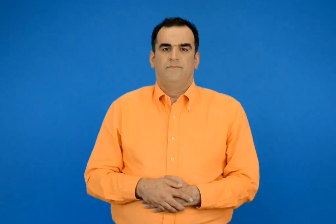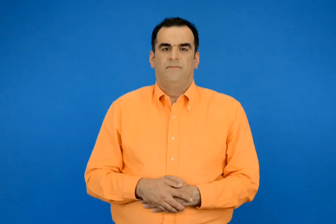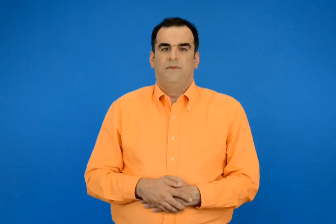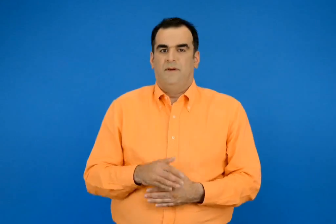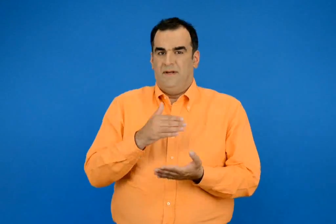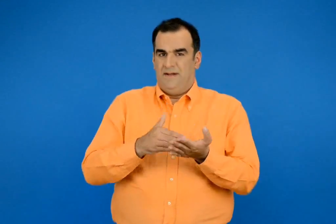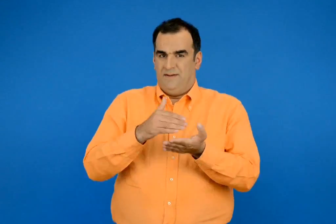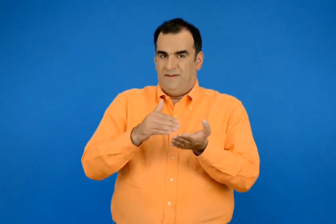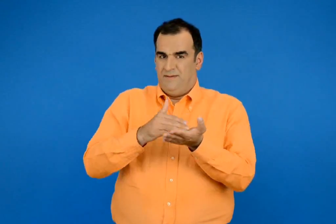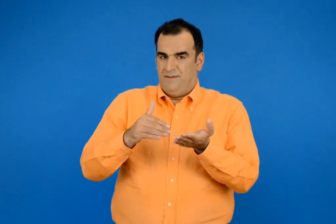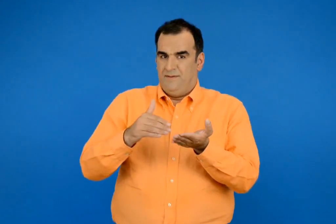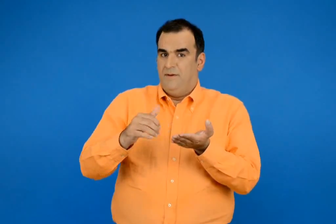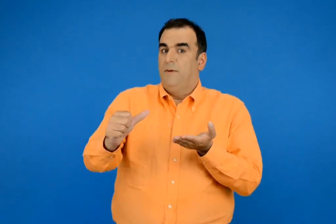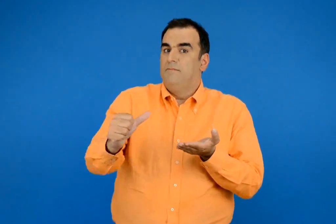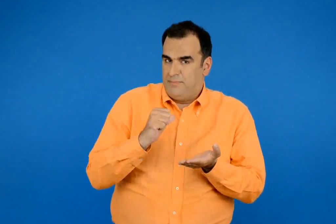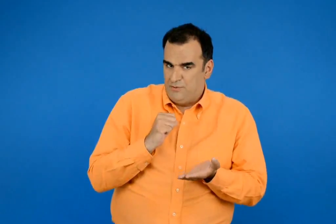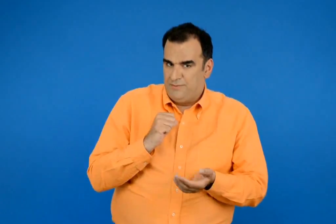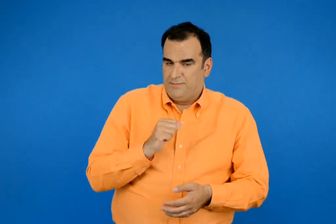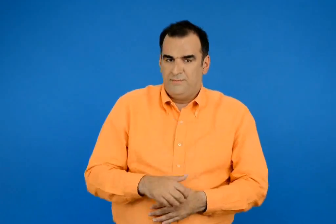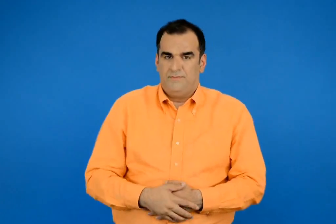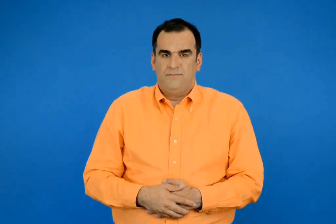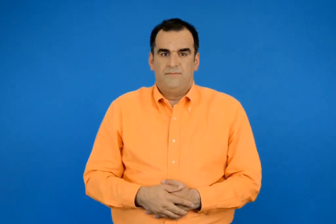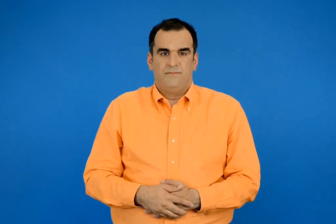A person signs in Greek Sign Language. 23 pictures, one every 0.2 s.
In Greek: θα πάρω ρέστα
